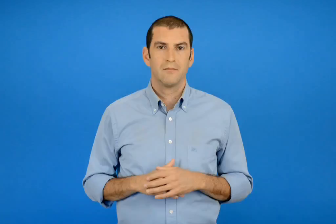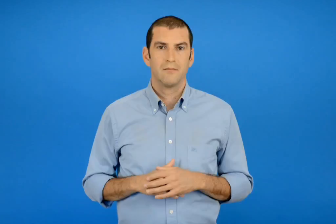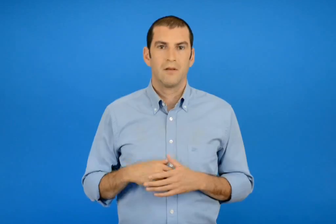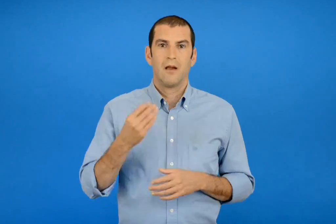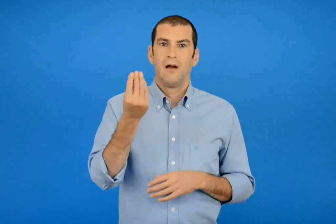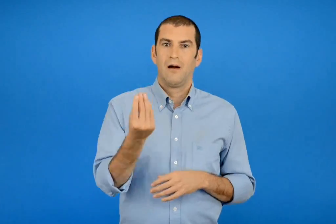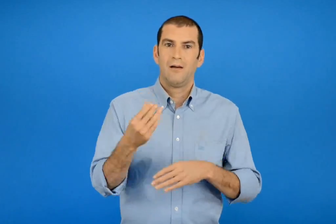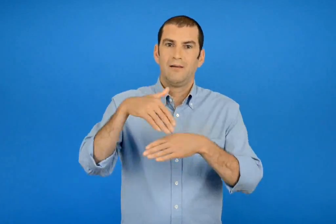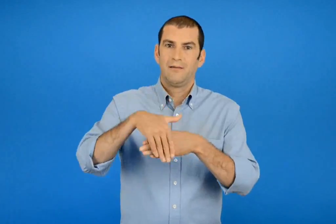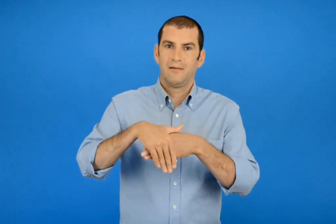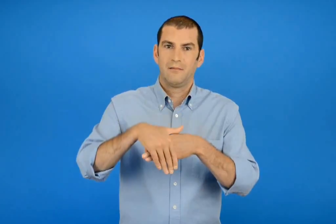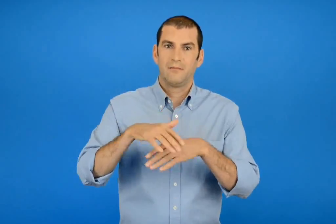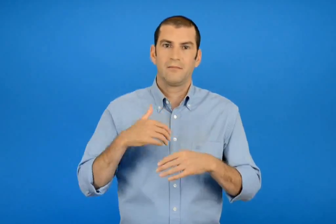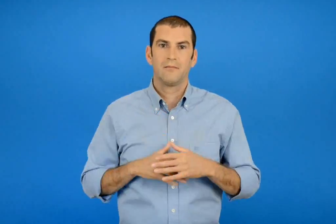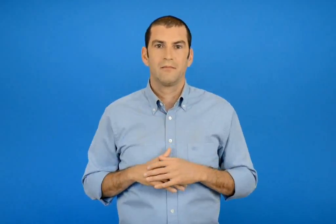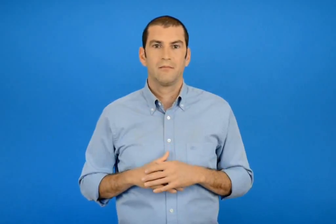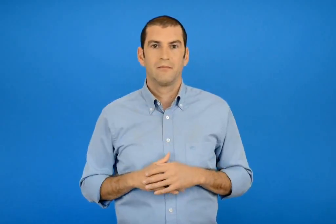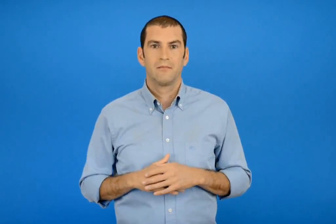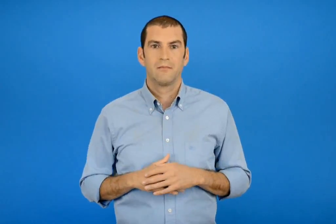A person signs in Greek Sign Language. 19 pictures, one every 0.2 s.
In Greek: καληνύχτα
